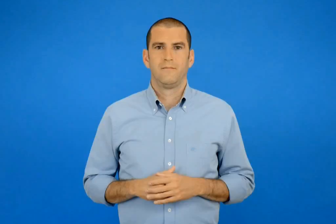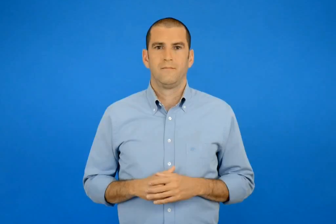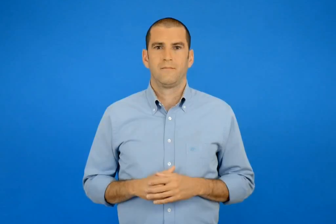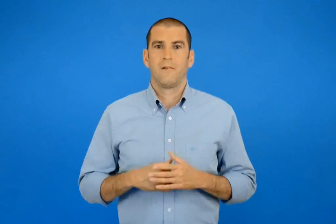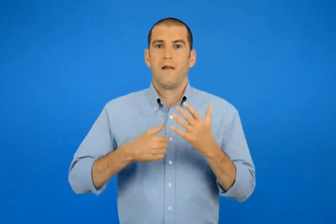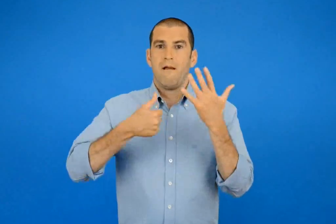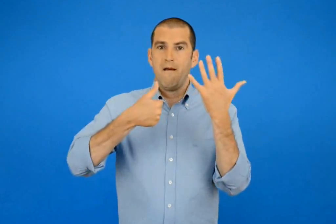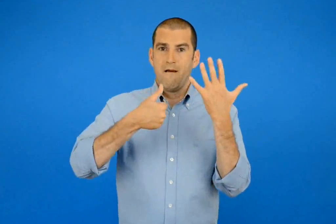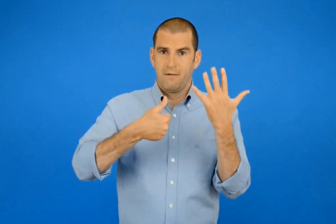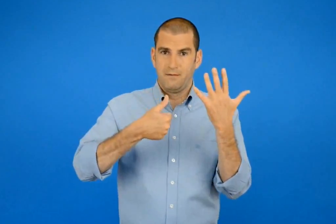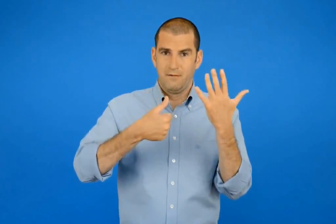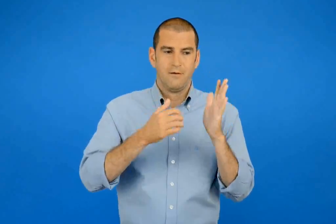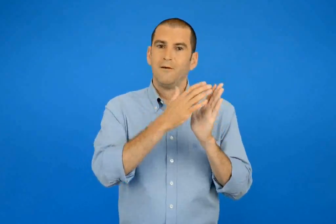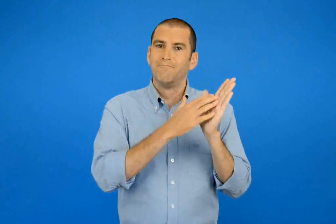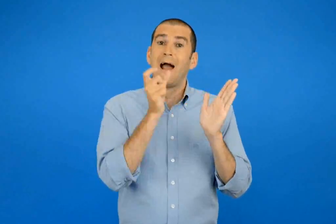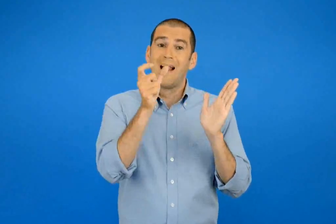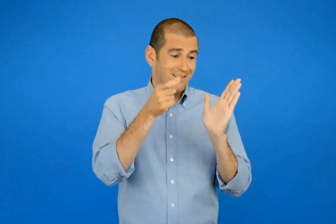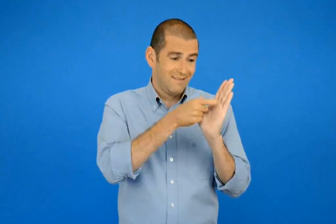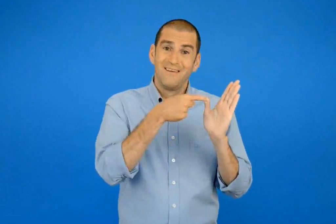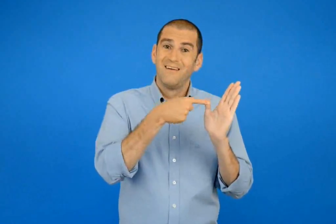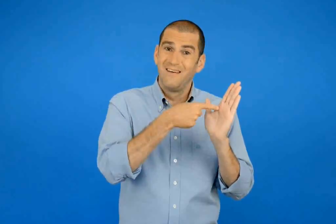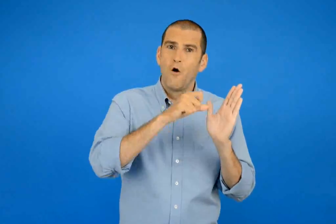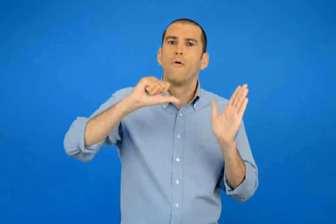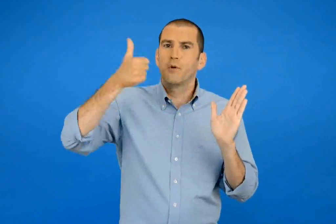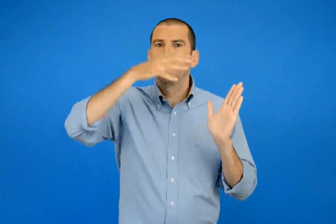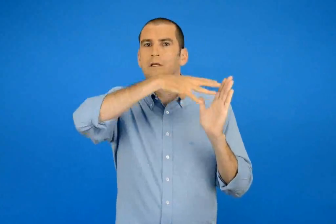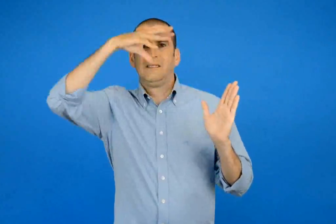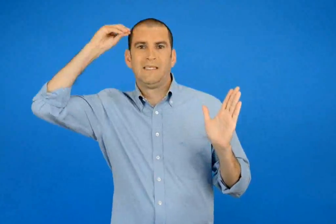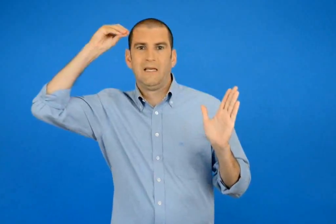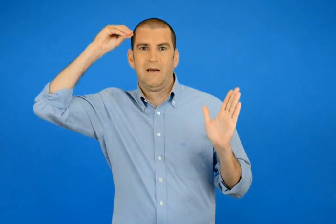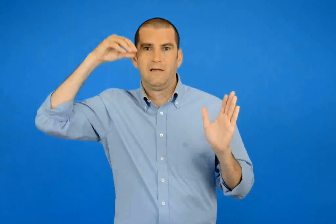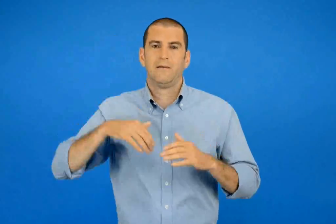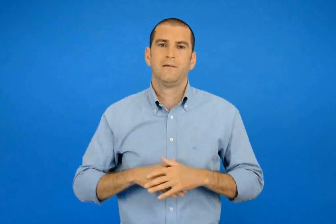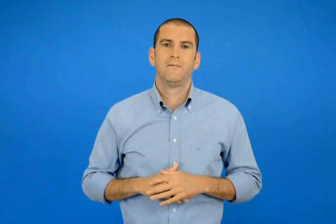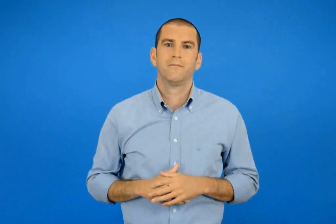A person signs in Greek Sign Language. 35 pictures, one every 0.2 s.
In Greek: 6 η πρώτη σημασία της λέξης
